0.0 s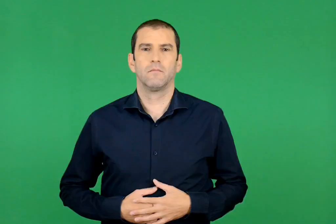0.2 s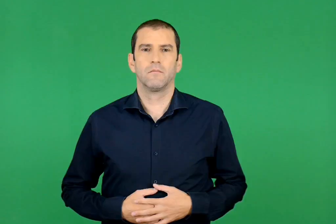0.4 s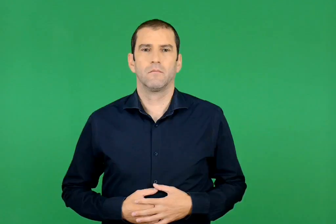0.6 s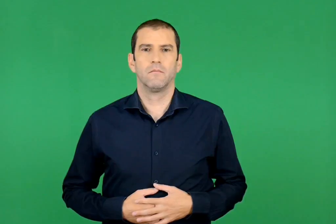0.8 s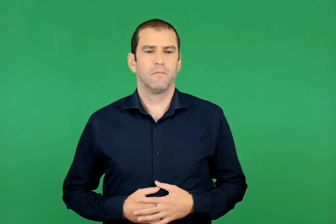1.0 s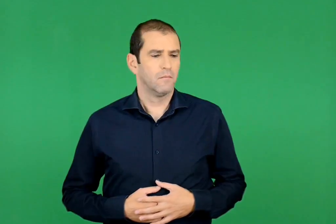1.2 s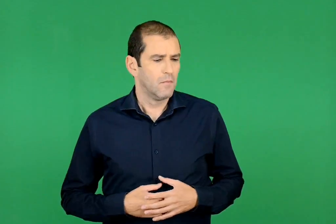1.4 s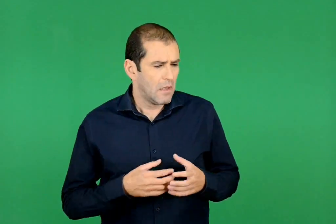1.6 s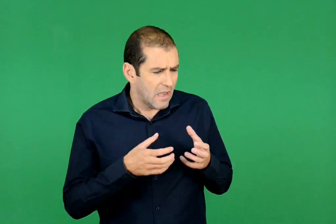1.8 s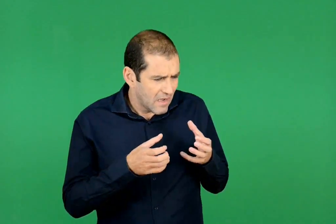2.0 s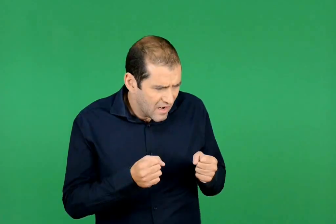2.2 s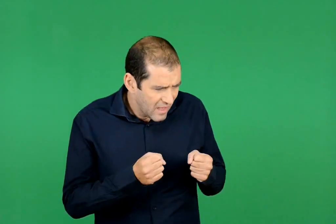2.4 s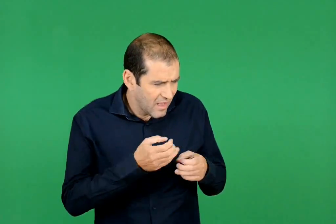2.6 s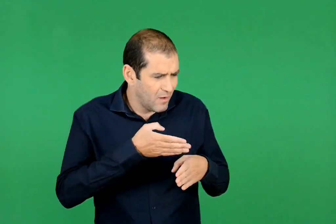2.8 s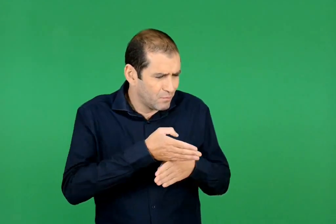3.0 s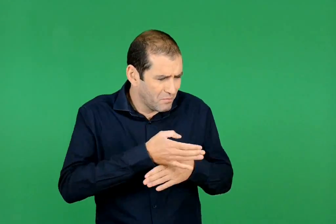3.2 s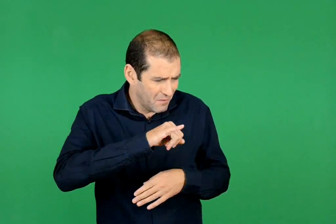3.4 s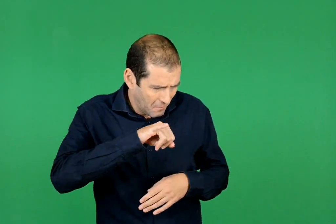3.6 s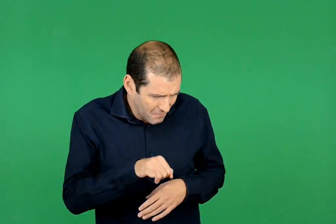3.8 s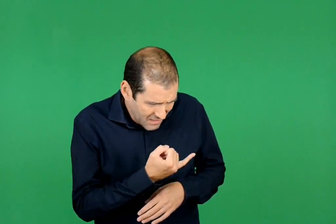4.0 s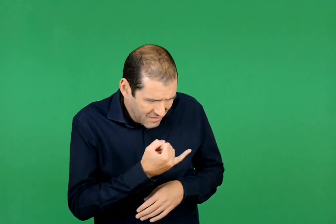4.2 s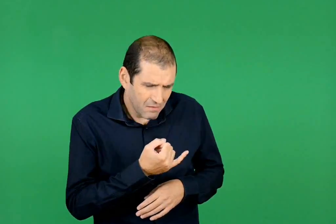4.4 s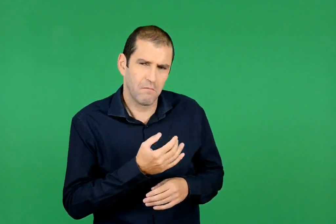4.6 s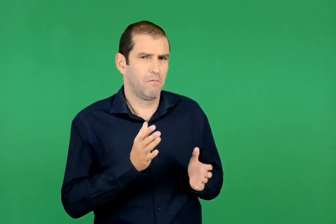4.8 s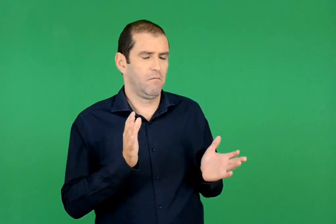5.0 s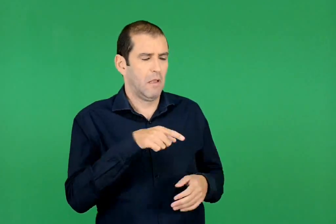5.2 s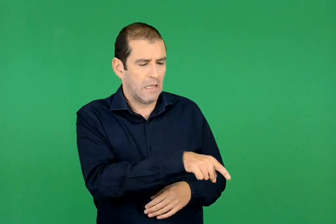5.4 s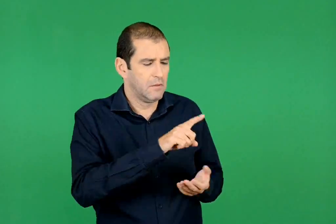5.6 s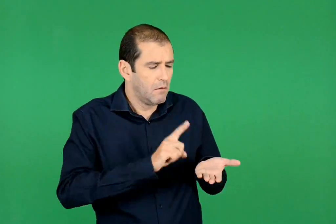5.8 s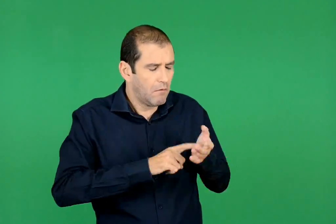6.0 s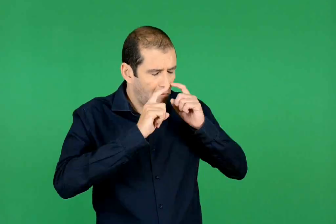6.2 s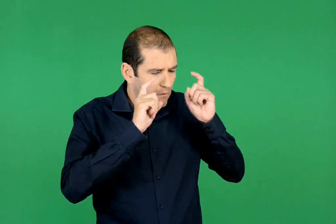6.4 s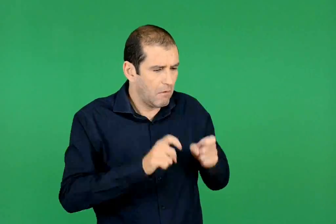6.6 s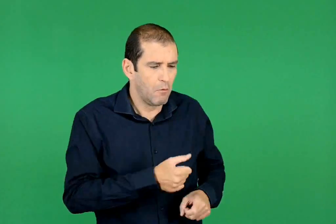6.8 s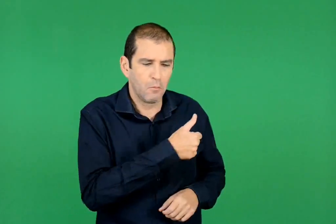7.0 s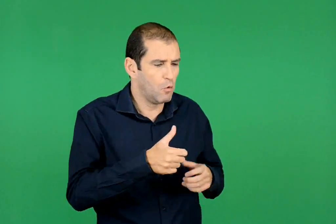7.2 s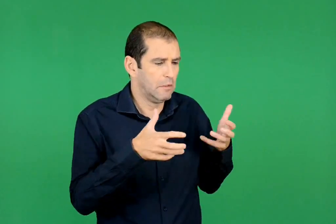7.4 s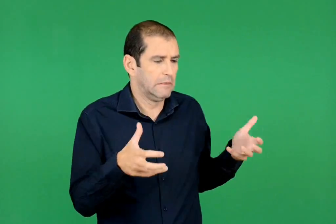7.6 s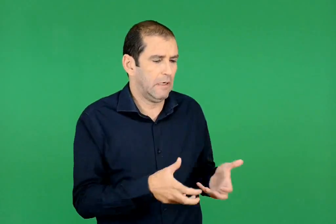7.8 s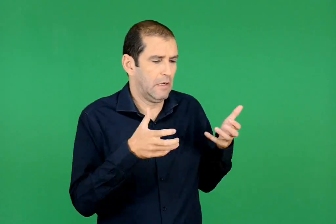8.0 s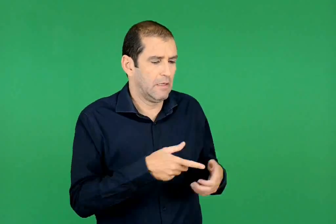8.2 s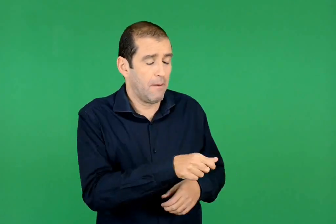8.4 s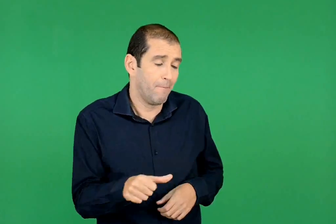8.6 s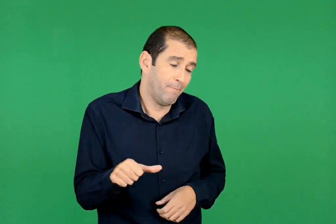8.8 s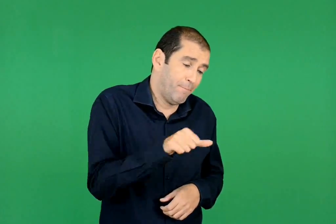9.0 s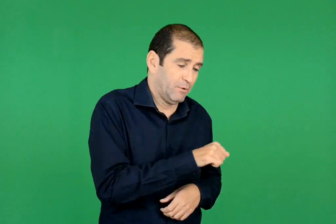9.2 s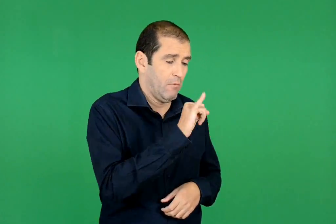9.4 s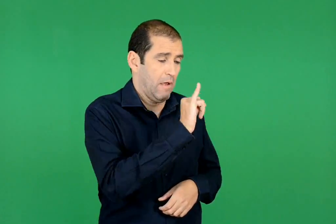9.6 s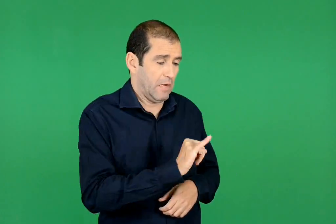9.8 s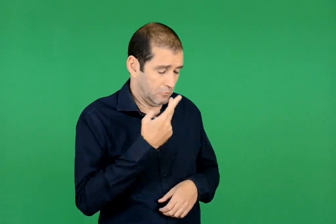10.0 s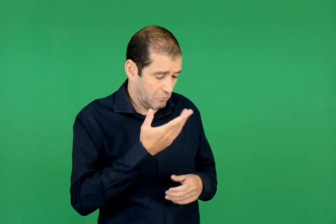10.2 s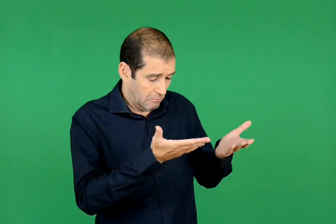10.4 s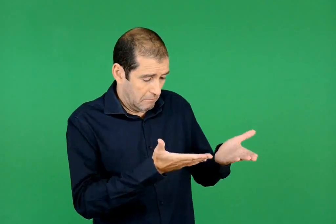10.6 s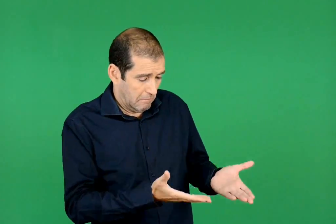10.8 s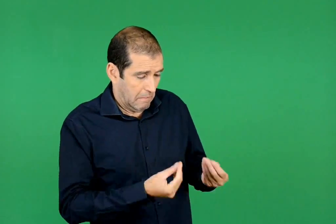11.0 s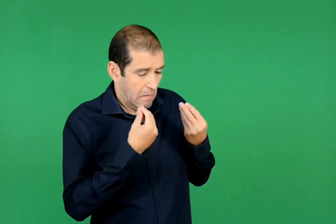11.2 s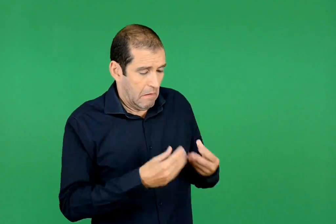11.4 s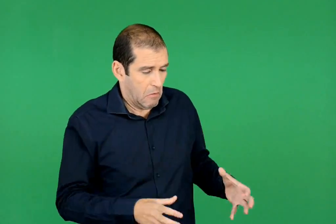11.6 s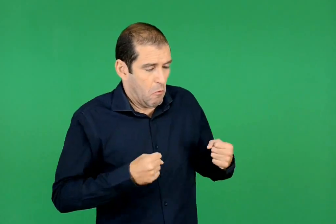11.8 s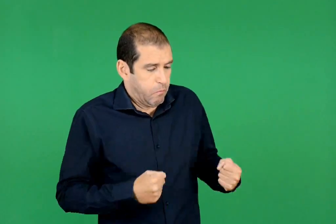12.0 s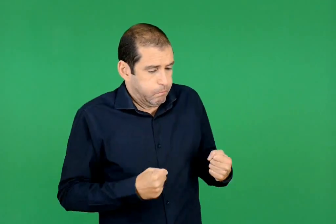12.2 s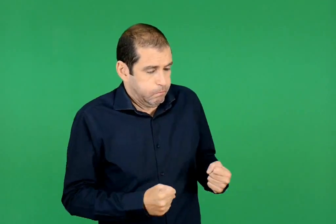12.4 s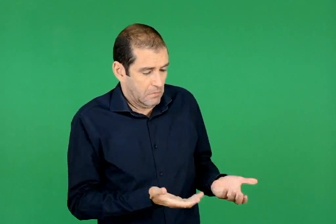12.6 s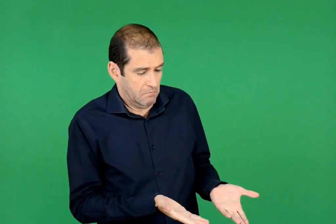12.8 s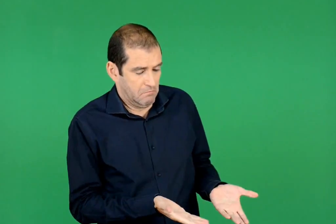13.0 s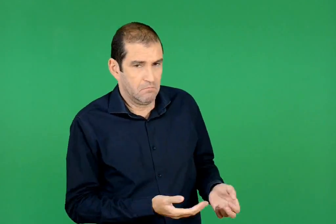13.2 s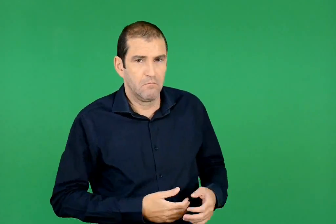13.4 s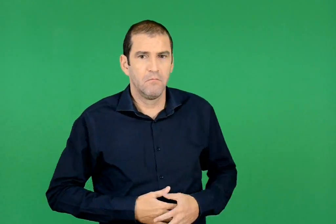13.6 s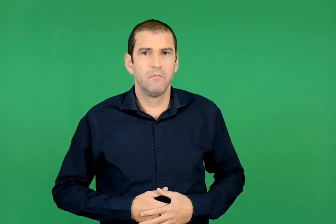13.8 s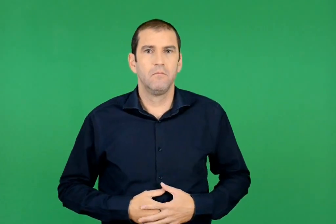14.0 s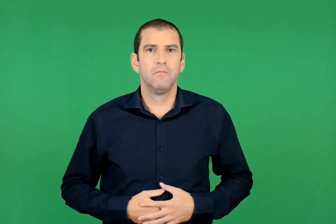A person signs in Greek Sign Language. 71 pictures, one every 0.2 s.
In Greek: γάλα και ψωμί με μέλι ; εσύ πρέπει να τρως μόνο σαλάτα για να βρεις την παλιά σου φόρμα. σε έχει πάρει η κάτω βόλτα
